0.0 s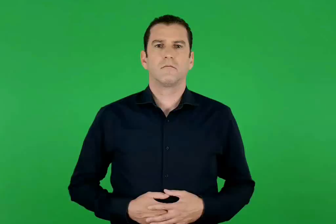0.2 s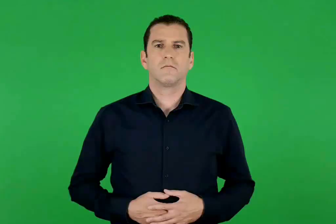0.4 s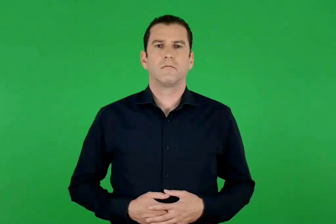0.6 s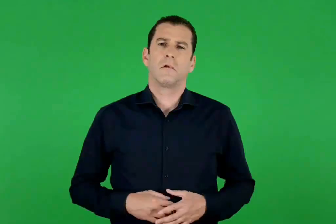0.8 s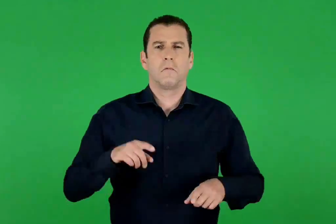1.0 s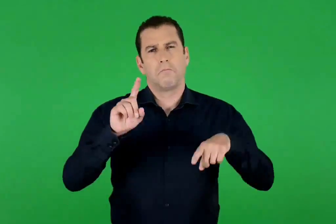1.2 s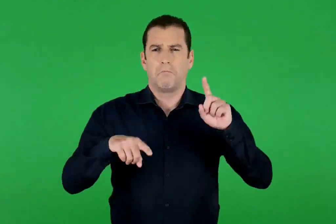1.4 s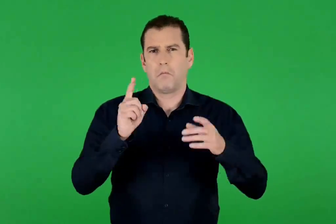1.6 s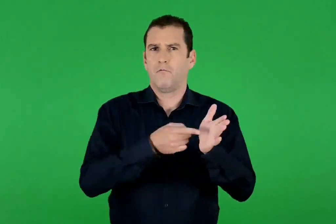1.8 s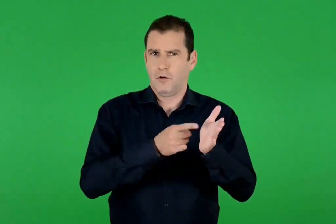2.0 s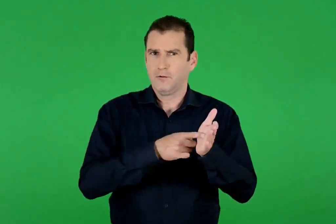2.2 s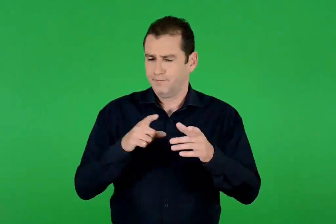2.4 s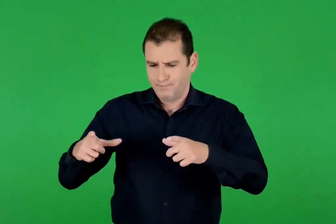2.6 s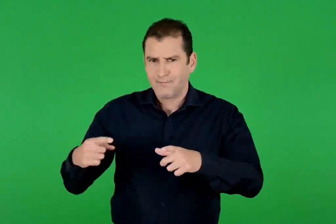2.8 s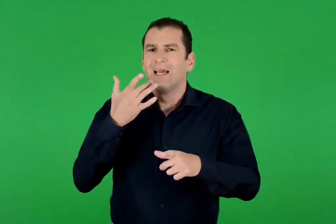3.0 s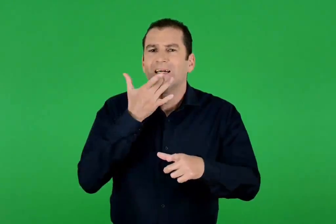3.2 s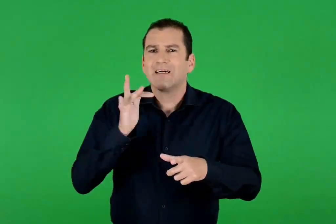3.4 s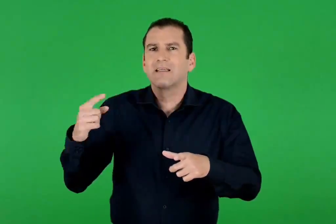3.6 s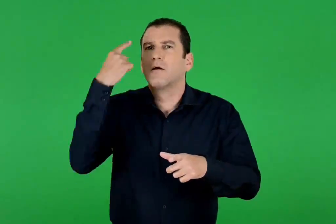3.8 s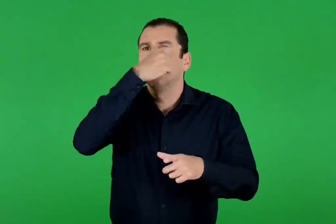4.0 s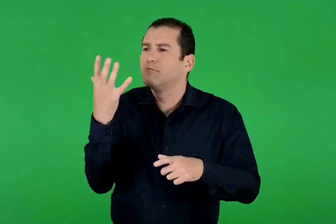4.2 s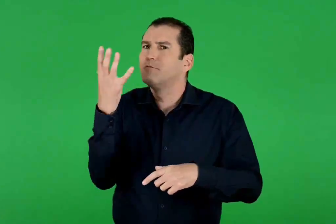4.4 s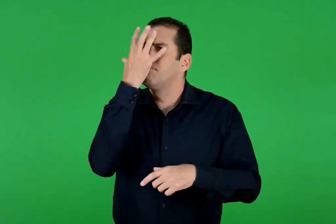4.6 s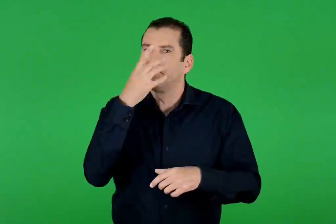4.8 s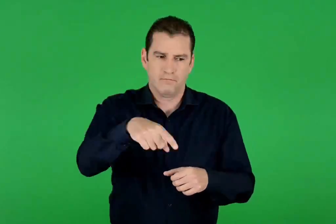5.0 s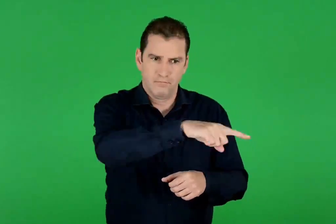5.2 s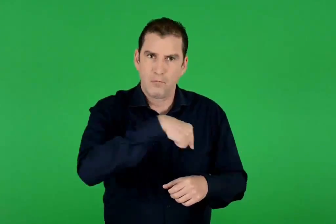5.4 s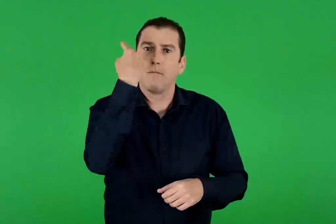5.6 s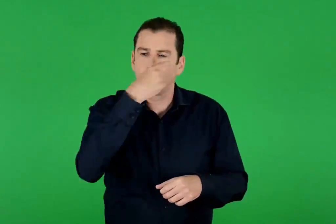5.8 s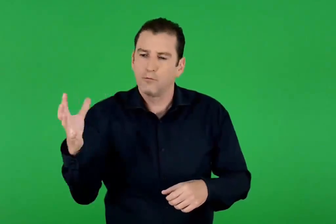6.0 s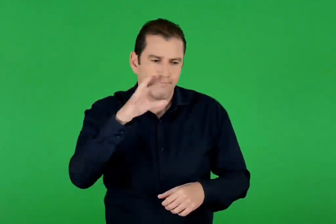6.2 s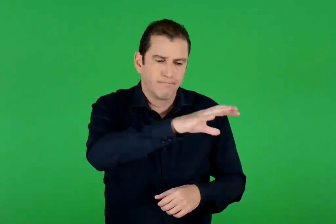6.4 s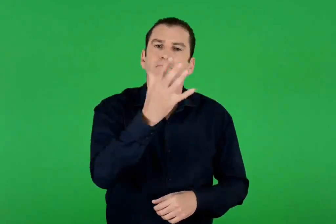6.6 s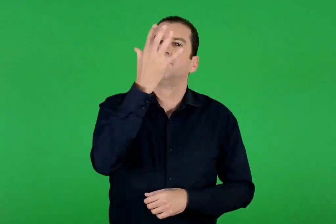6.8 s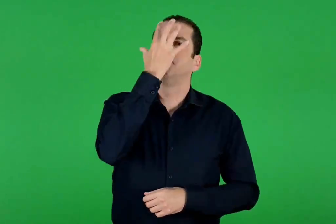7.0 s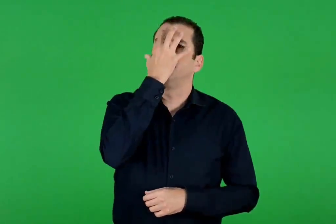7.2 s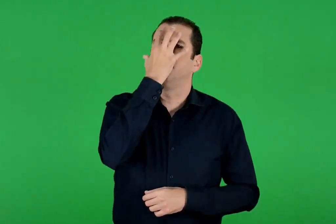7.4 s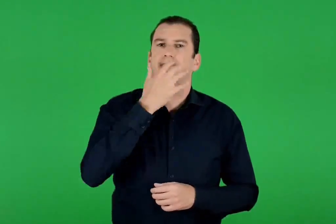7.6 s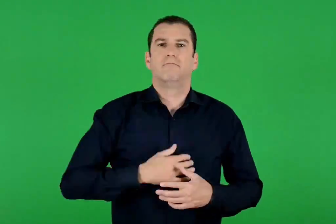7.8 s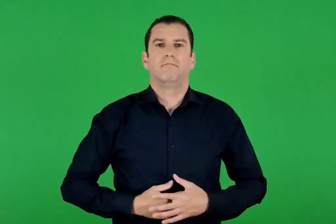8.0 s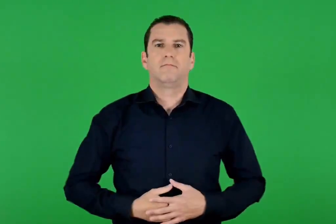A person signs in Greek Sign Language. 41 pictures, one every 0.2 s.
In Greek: μερικές φορές σκέπαζαν το πρόσωπό τους με χρυσές προσωπίδες
